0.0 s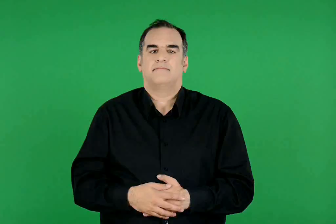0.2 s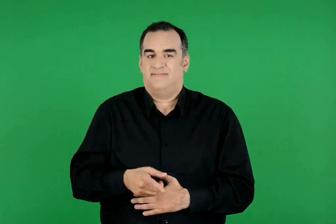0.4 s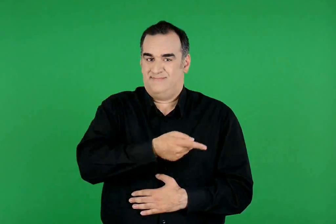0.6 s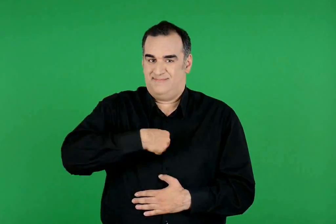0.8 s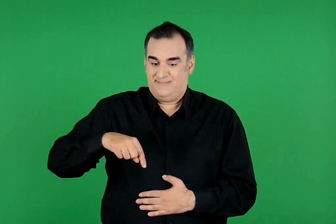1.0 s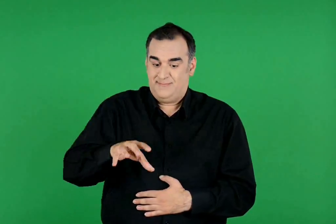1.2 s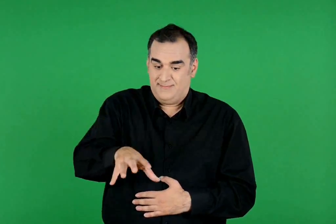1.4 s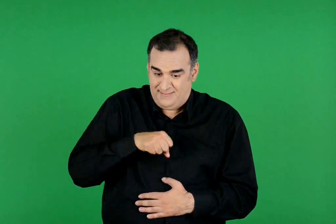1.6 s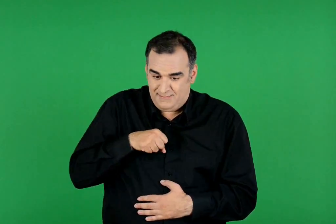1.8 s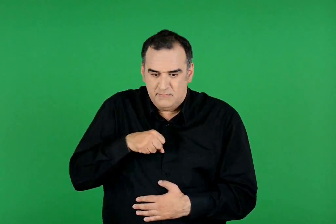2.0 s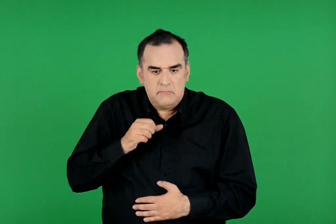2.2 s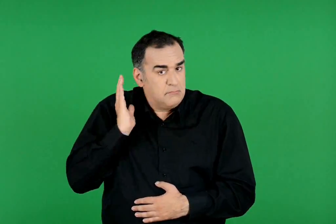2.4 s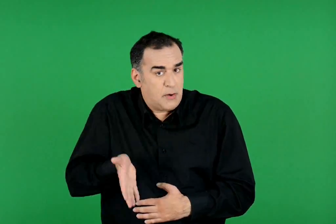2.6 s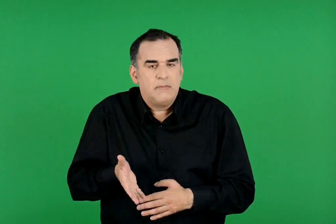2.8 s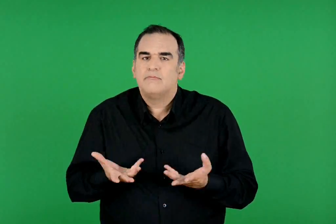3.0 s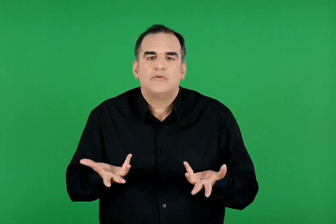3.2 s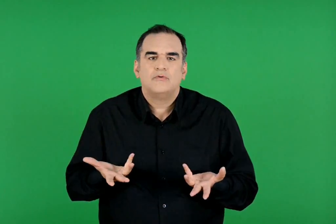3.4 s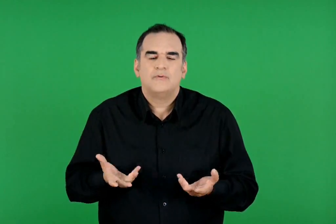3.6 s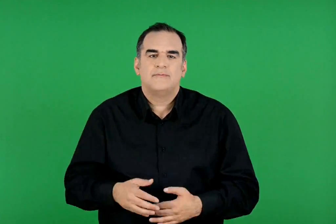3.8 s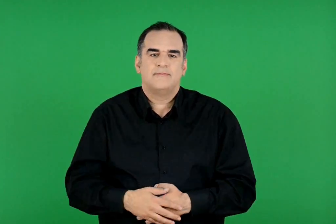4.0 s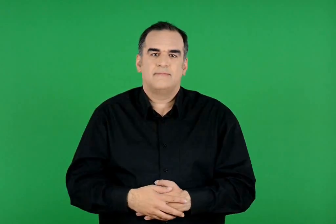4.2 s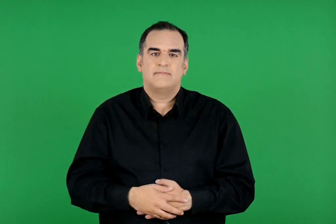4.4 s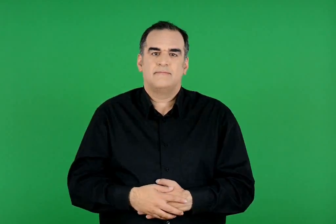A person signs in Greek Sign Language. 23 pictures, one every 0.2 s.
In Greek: πώς μπορούμε να το αποκτήσουμε ;
